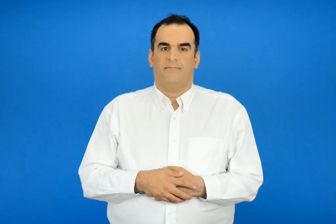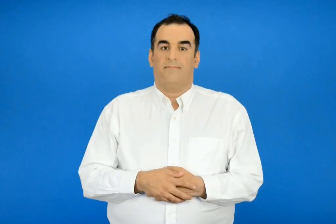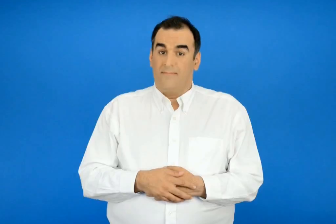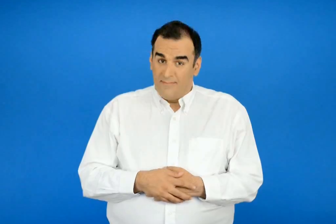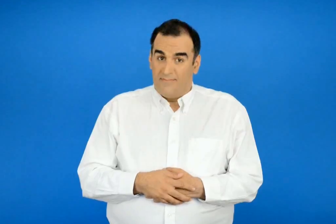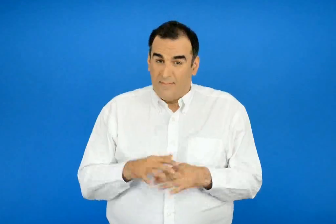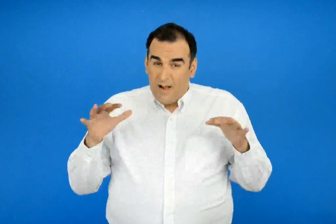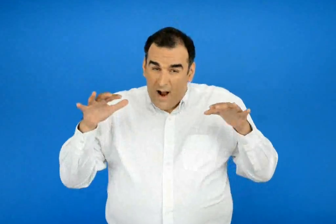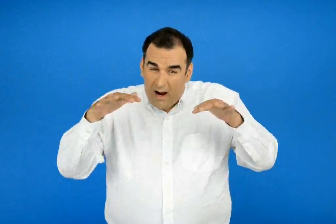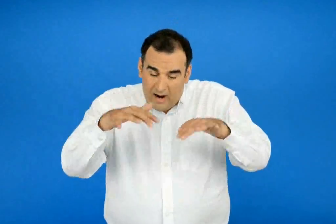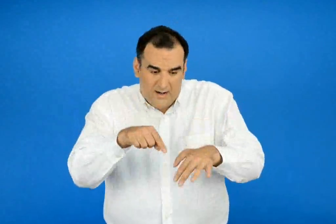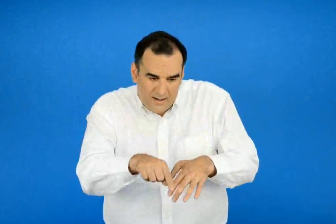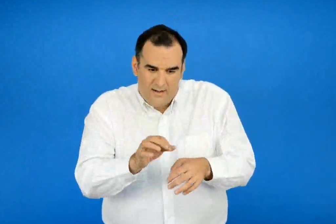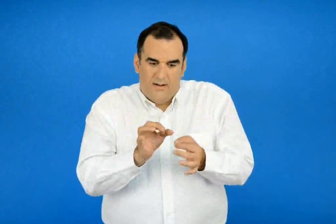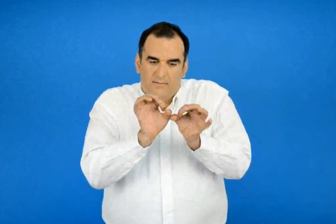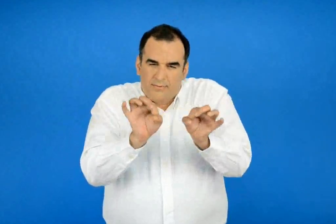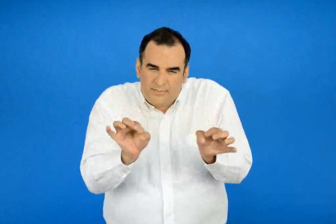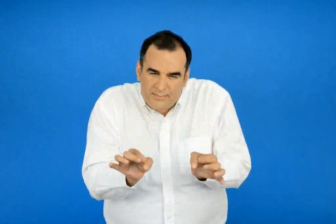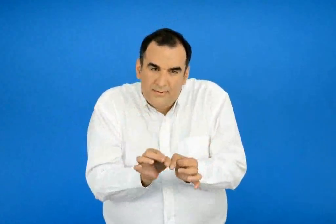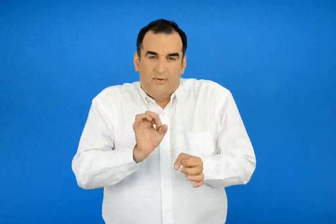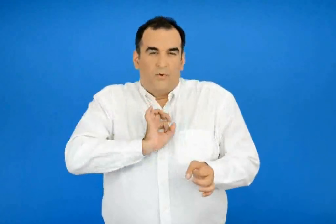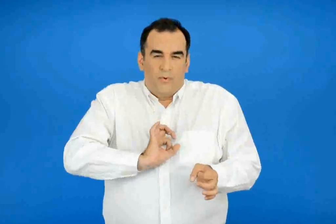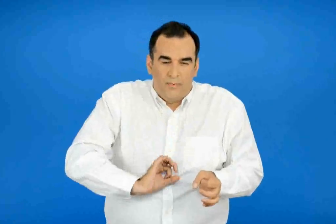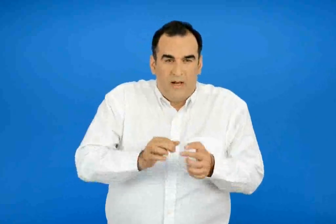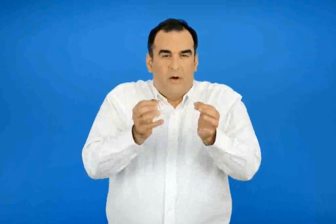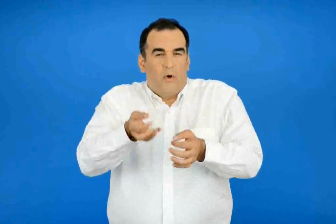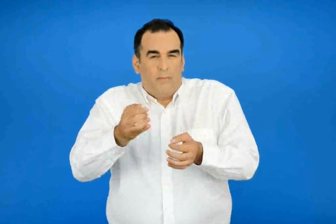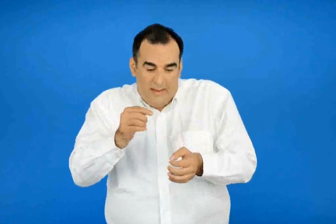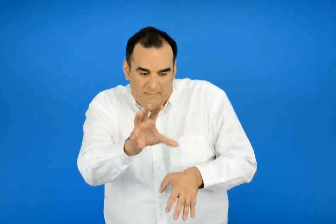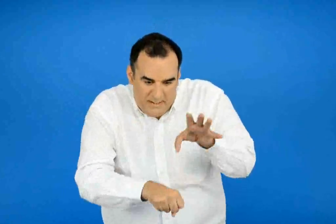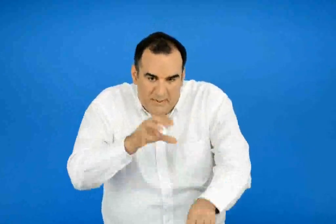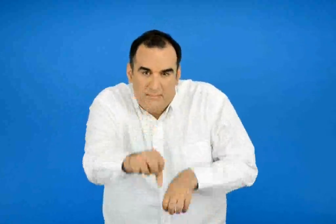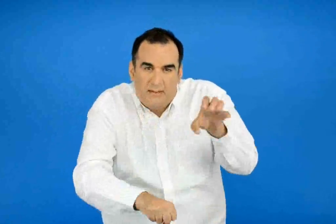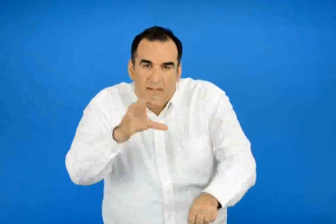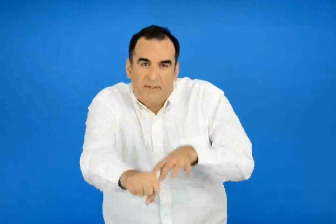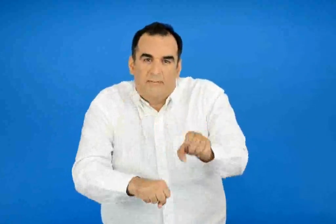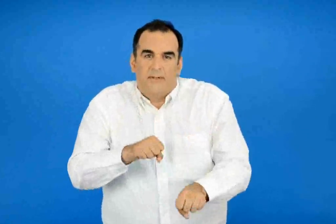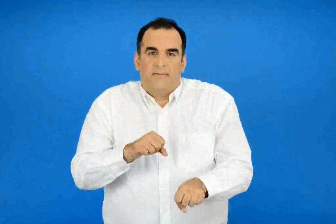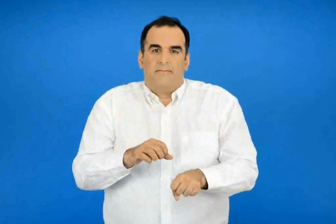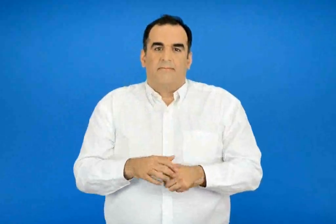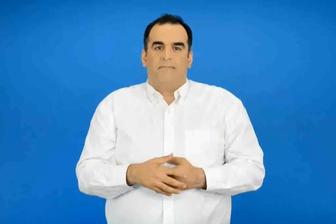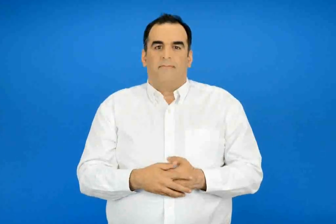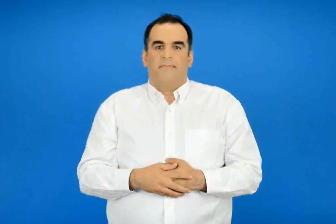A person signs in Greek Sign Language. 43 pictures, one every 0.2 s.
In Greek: και του πήραν τα ρουμπια του τα κουμπιά του τα ρουμποκομπολογια του
